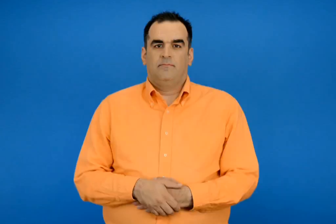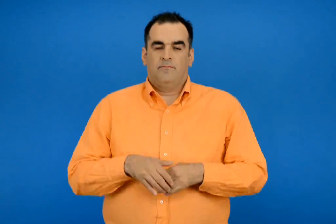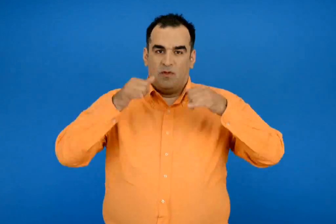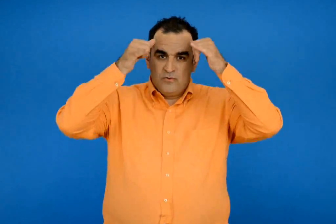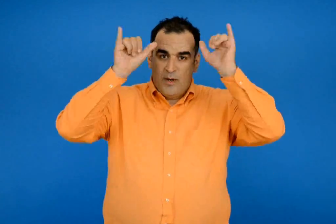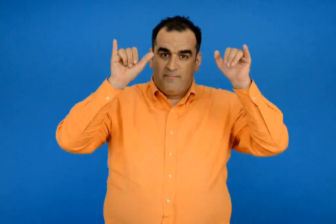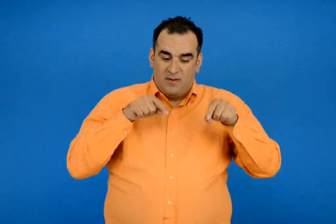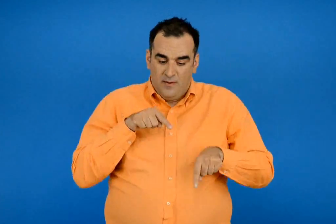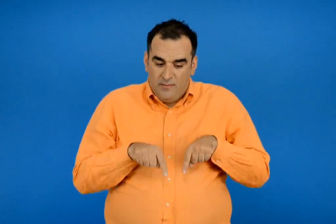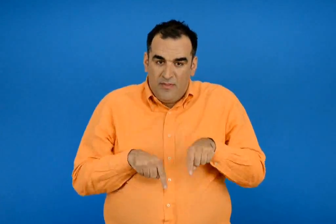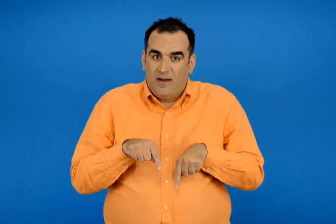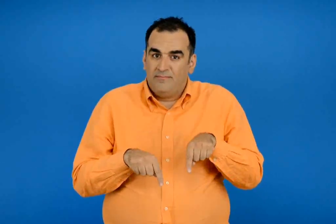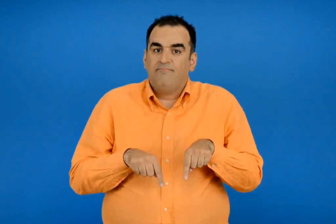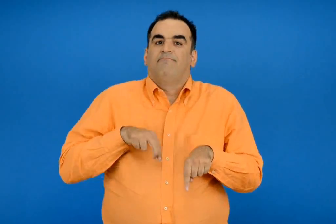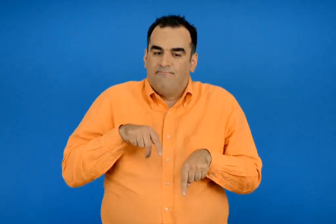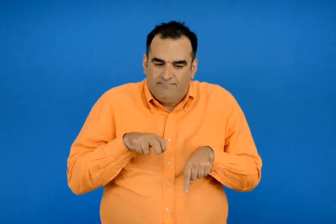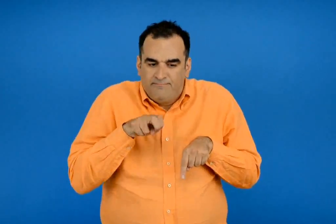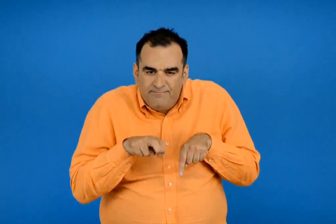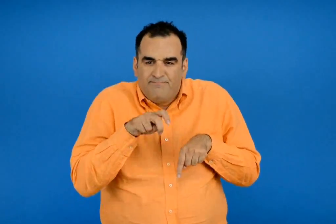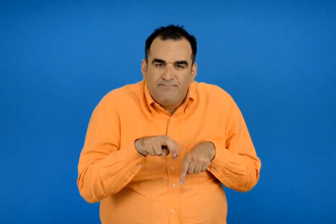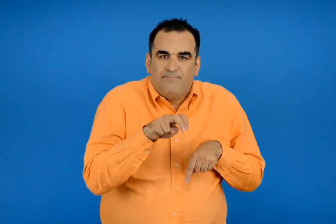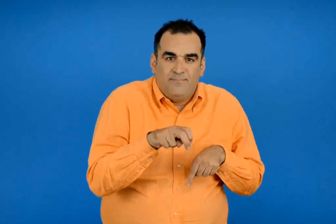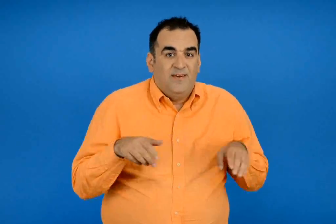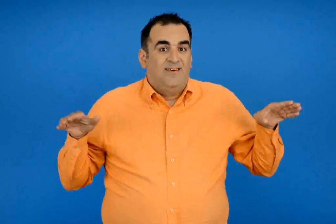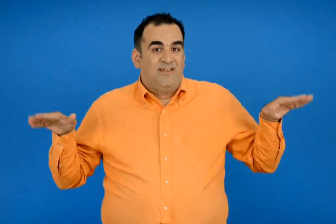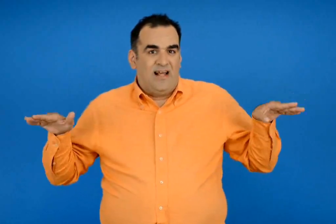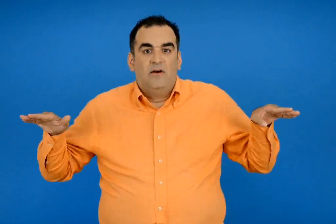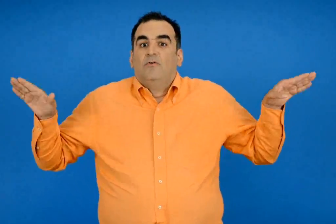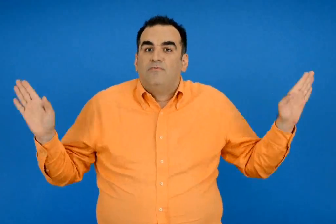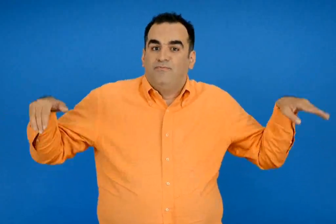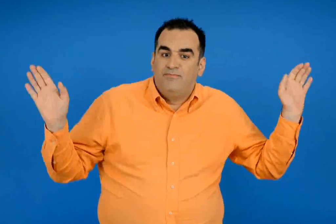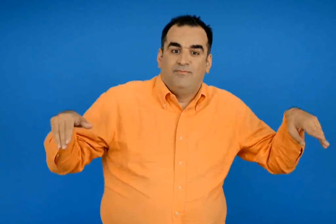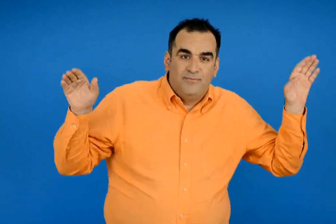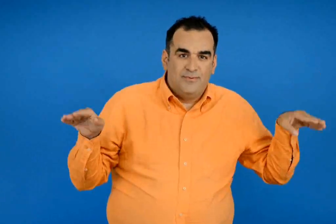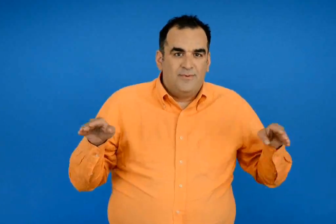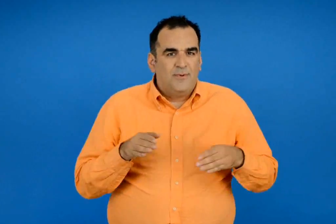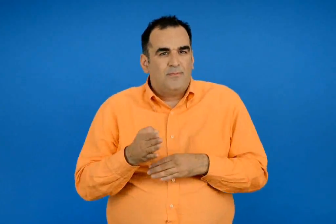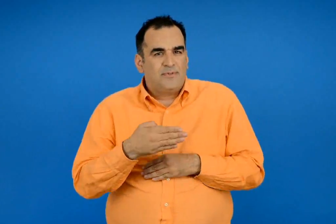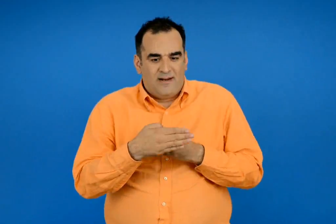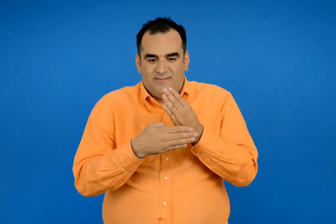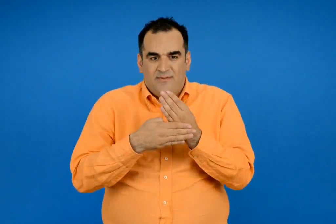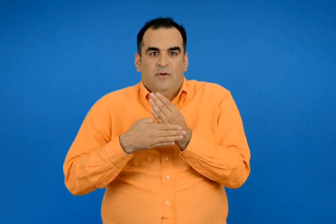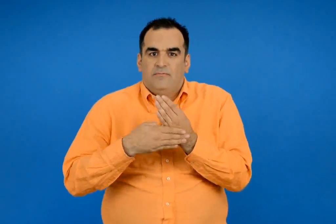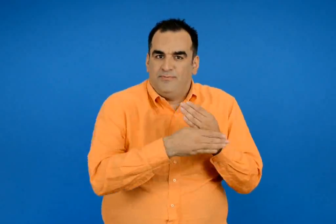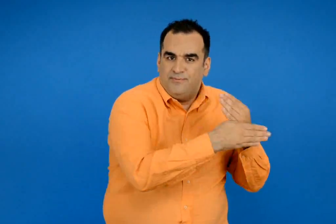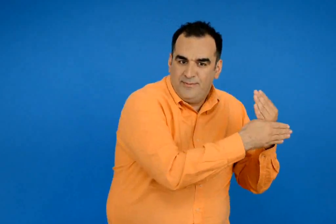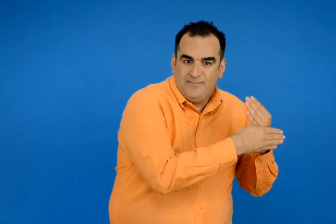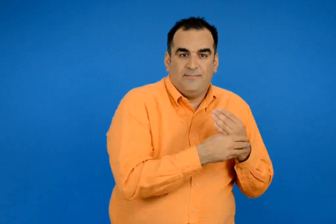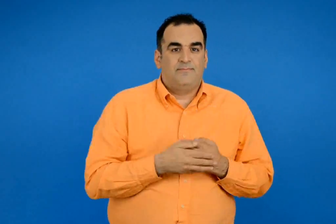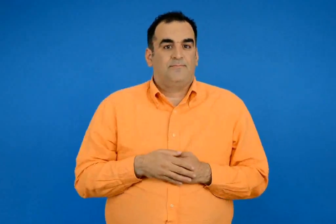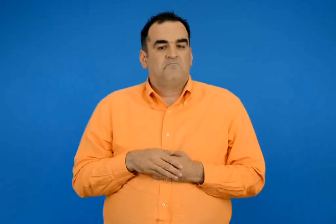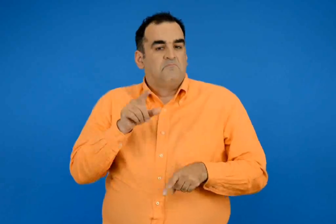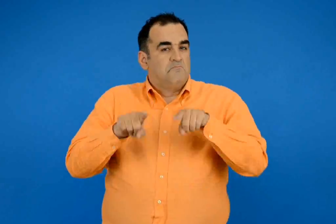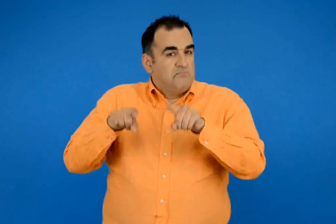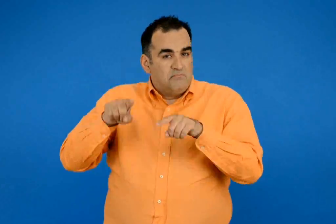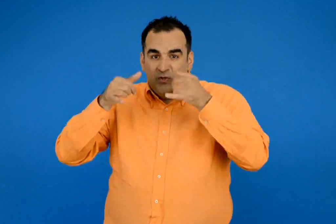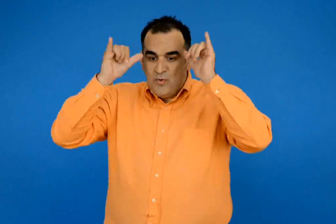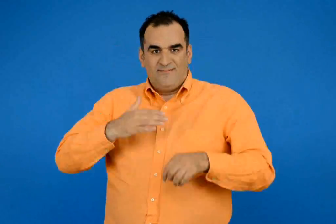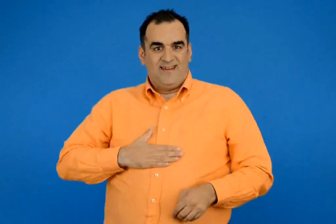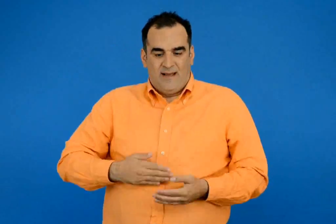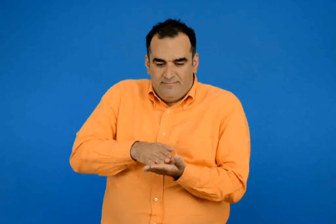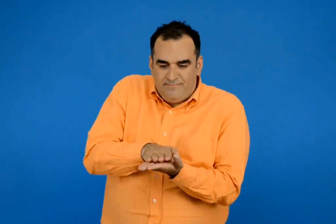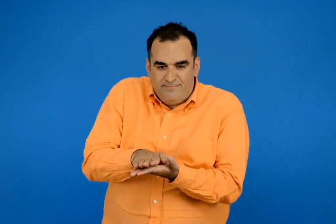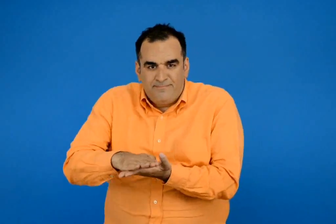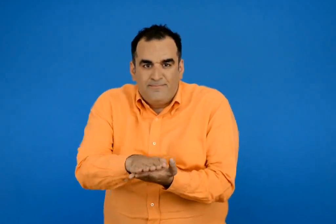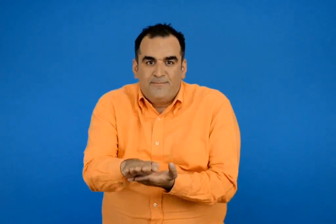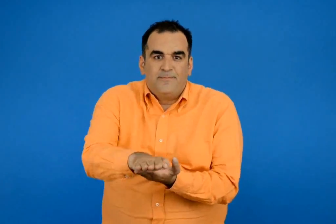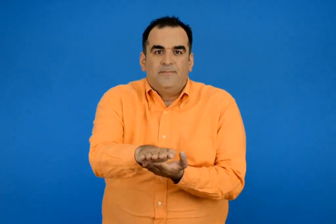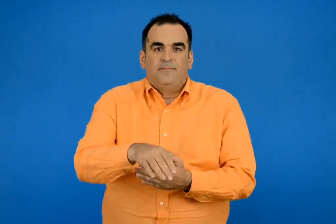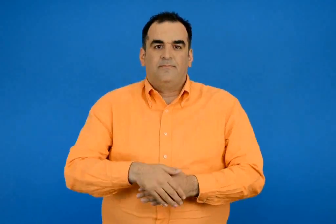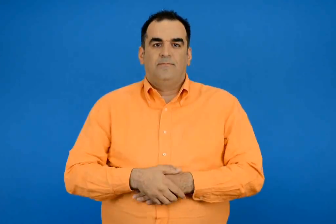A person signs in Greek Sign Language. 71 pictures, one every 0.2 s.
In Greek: τα ζώα έχουν ποδιά φτερά η πτερύγια για να μετακινούνται μερικά όμως σέρνονται με την κοιλιά
